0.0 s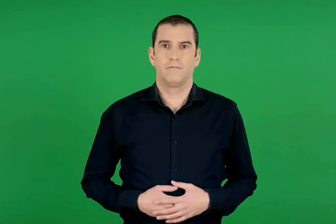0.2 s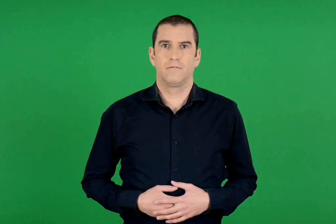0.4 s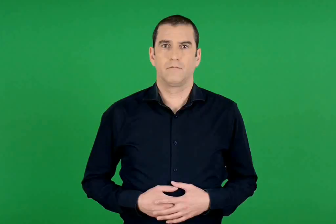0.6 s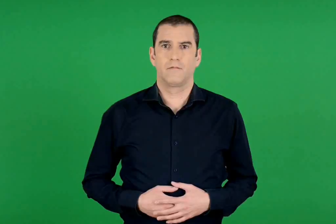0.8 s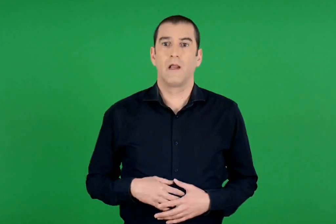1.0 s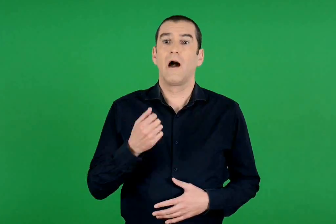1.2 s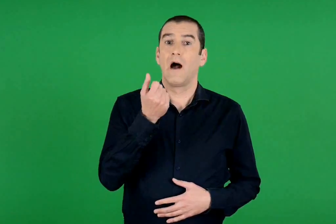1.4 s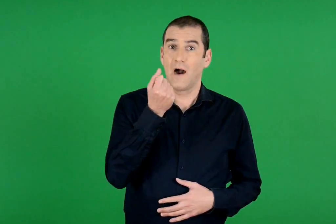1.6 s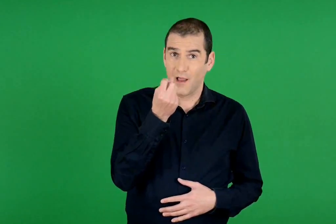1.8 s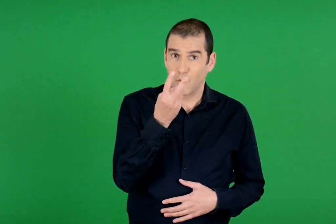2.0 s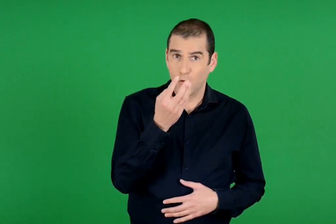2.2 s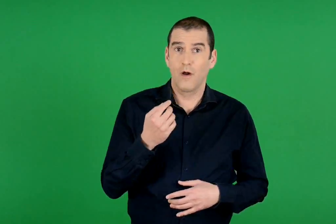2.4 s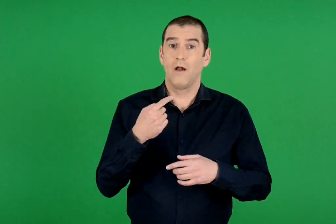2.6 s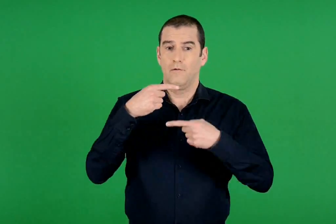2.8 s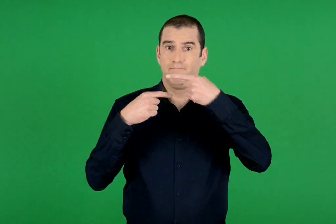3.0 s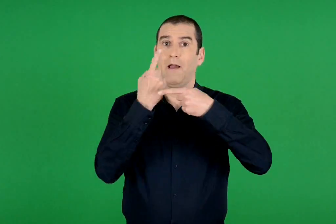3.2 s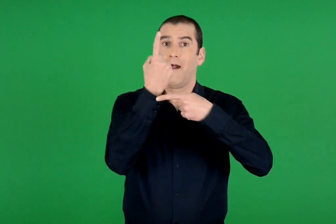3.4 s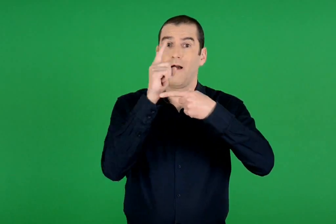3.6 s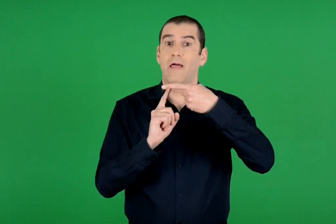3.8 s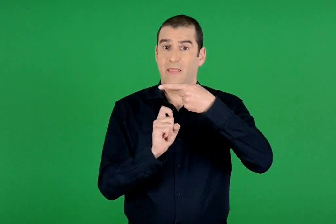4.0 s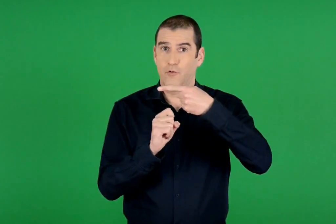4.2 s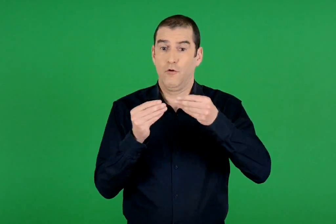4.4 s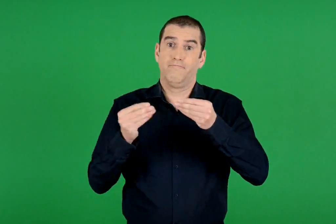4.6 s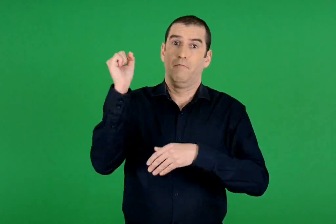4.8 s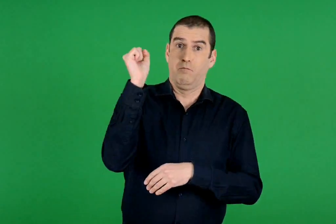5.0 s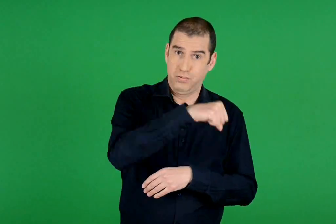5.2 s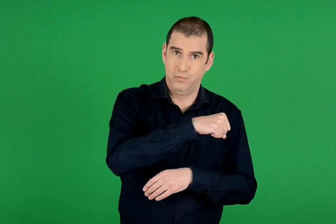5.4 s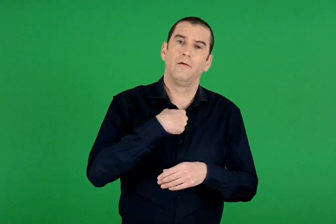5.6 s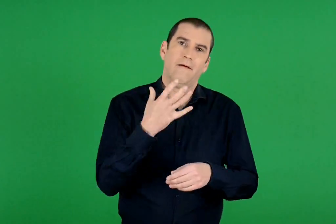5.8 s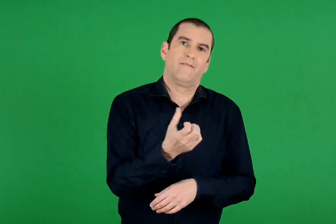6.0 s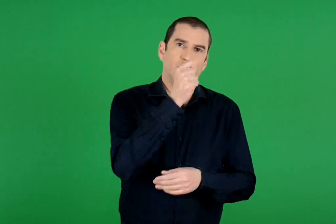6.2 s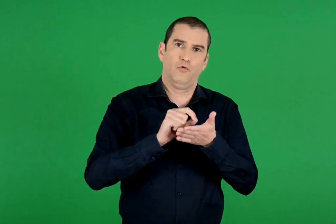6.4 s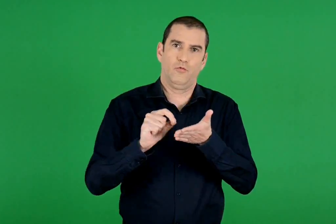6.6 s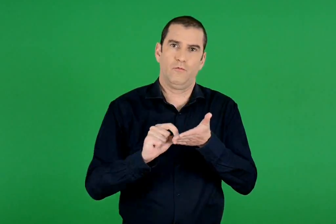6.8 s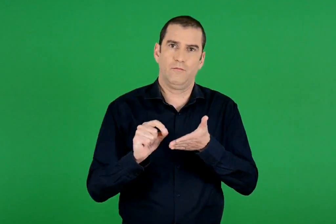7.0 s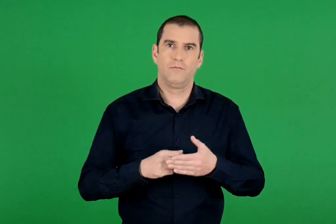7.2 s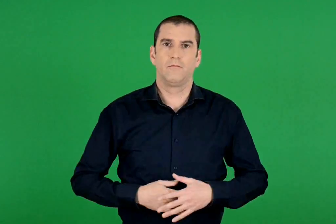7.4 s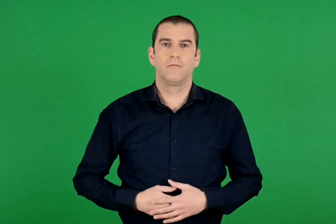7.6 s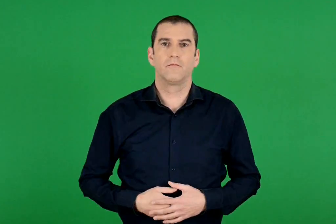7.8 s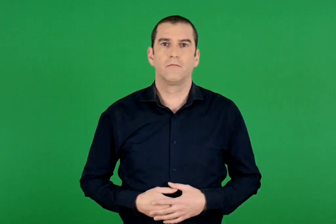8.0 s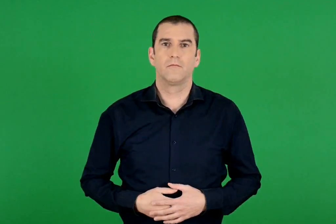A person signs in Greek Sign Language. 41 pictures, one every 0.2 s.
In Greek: βρίσκω τον αριθμό που είναι κατά 1/10 μεγαλύτερος
